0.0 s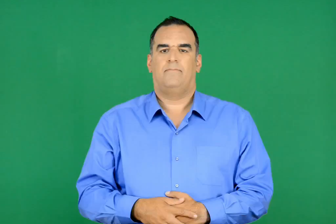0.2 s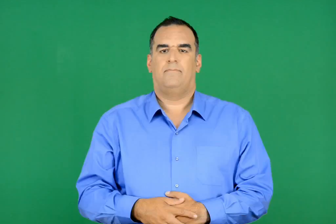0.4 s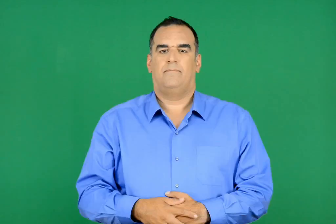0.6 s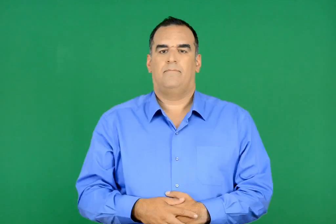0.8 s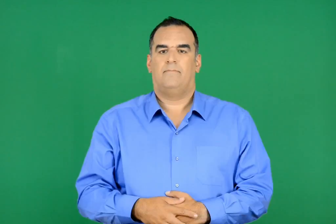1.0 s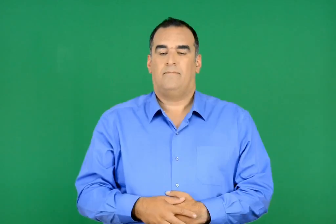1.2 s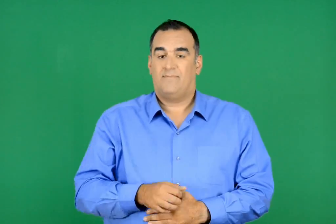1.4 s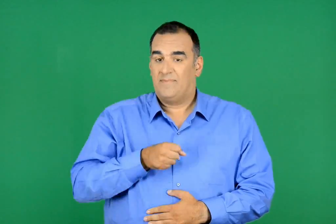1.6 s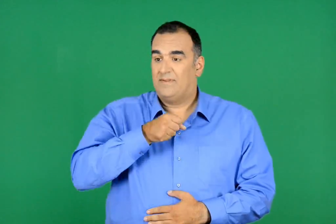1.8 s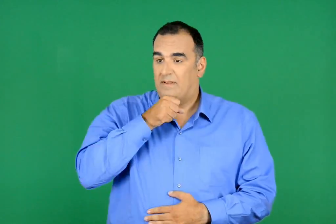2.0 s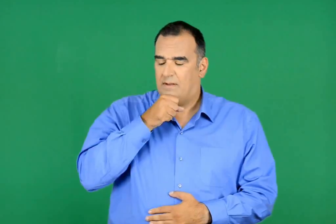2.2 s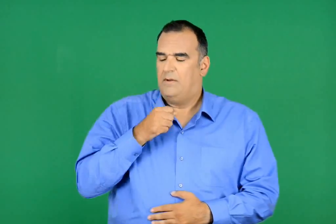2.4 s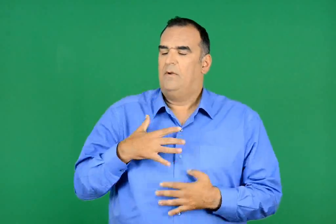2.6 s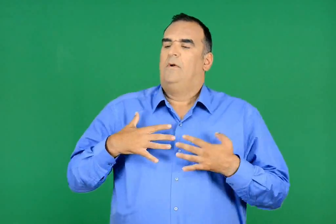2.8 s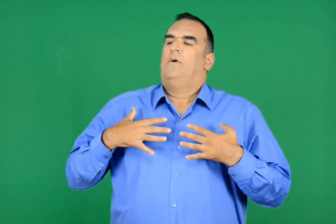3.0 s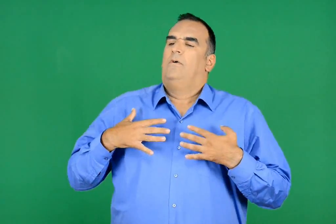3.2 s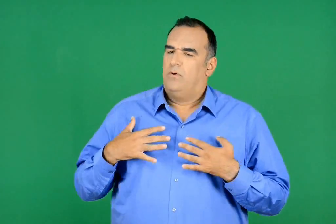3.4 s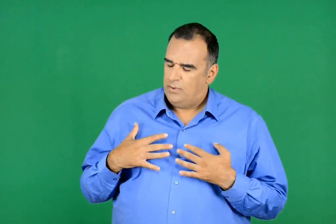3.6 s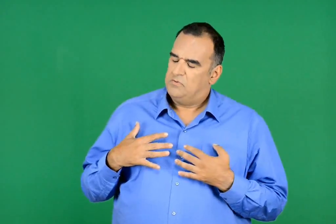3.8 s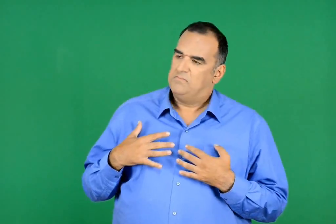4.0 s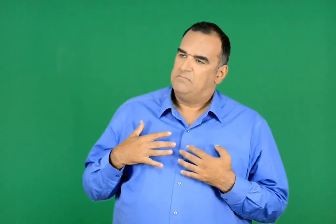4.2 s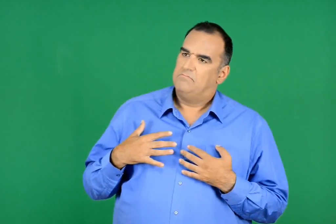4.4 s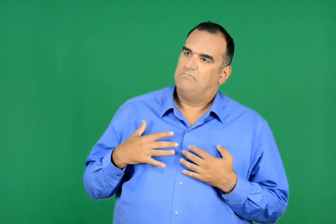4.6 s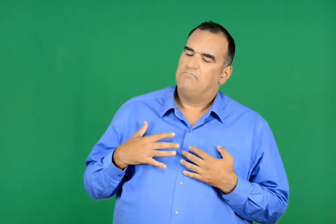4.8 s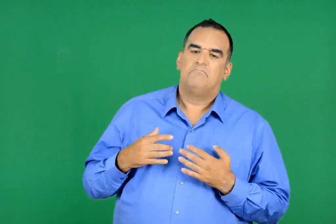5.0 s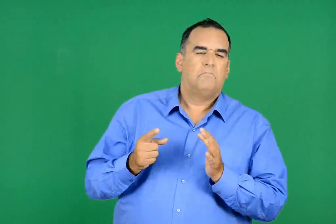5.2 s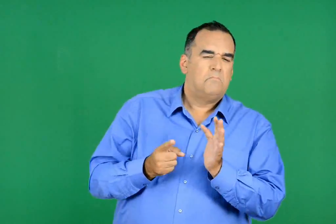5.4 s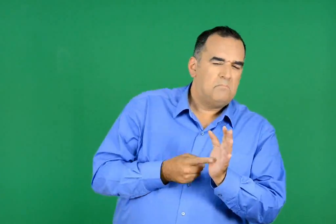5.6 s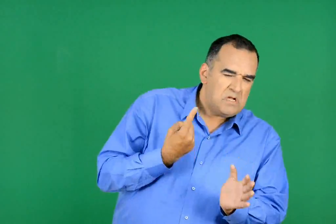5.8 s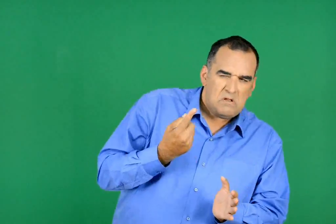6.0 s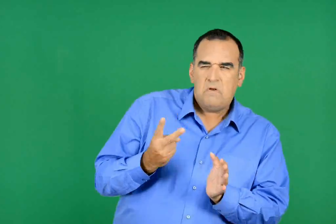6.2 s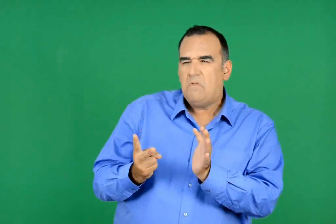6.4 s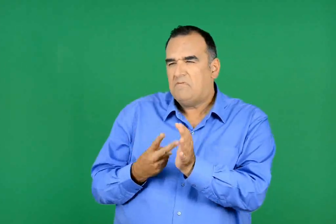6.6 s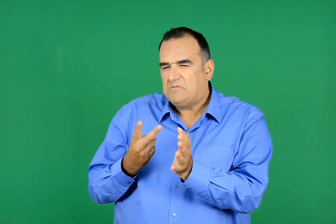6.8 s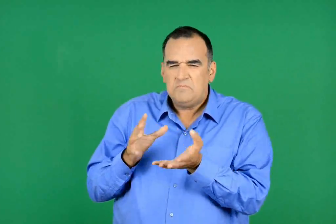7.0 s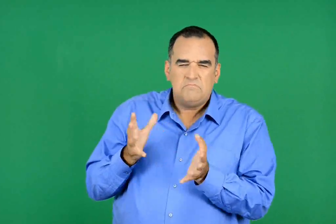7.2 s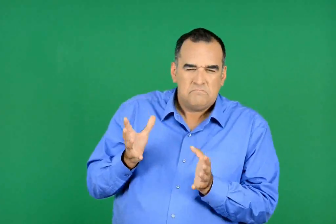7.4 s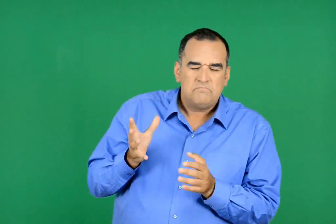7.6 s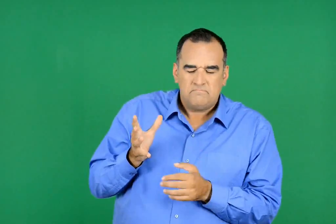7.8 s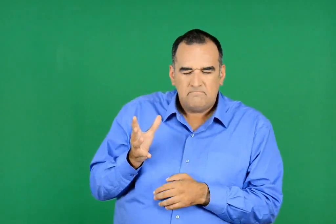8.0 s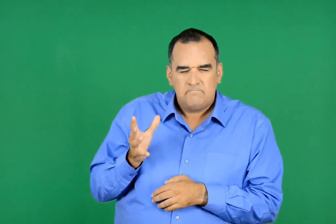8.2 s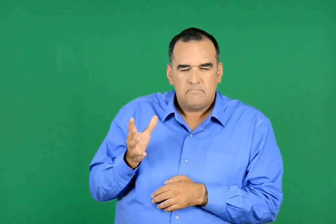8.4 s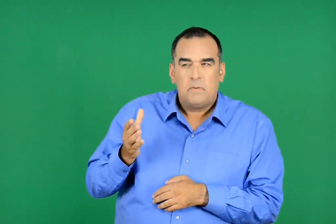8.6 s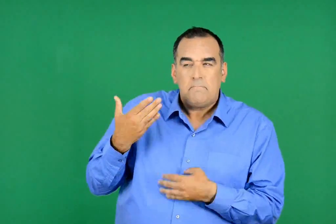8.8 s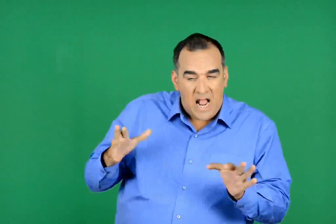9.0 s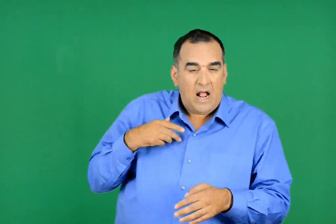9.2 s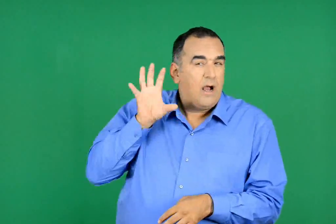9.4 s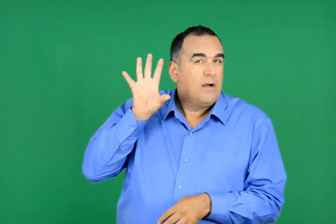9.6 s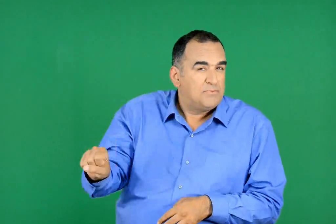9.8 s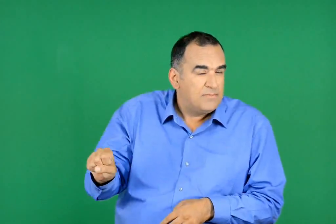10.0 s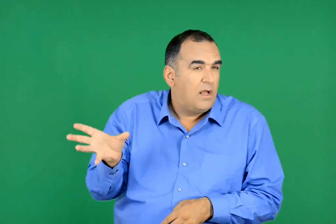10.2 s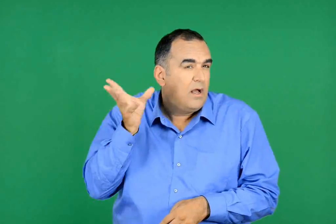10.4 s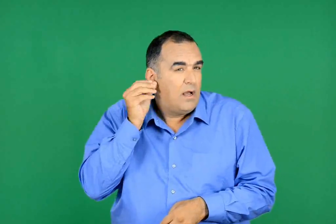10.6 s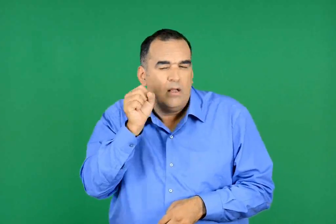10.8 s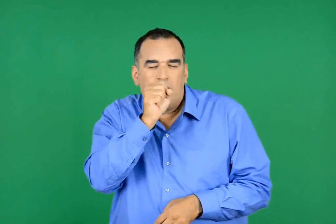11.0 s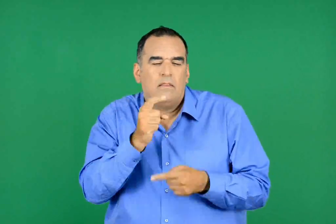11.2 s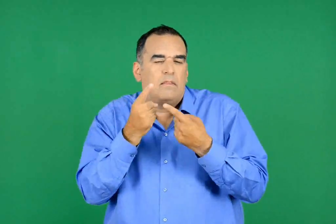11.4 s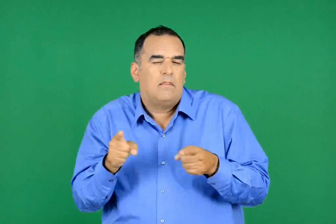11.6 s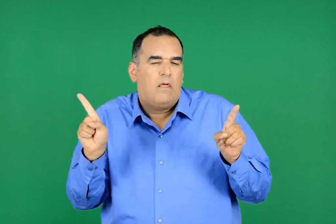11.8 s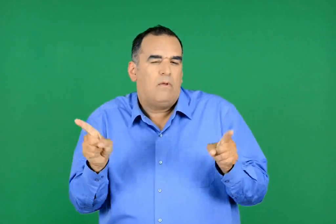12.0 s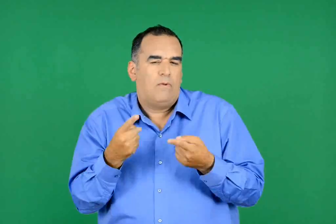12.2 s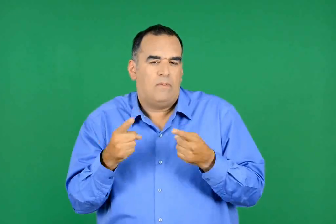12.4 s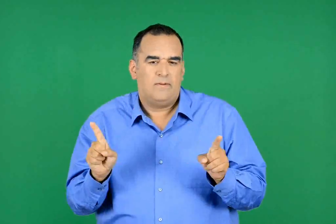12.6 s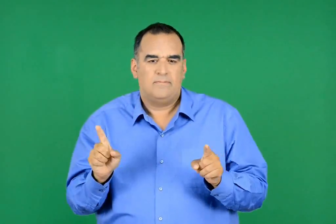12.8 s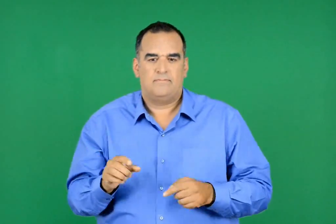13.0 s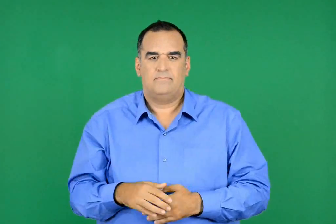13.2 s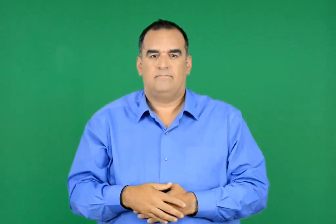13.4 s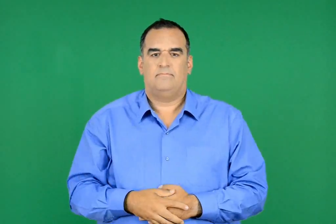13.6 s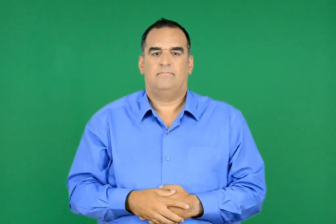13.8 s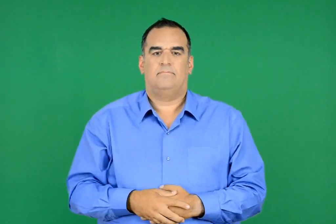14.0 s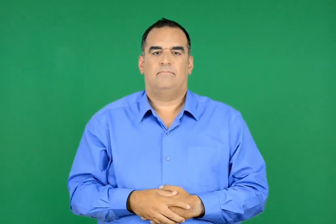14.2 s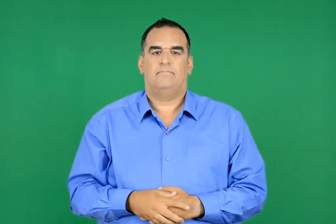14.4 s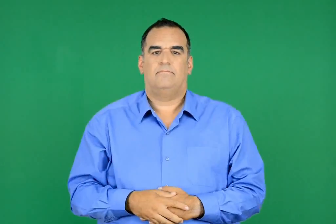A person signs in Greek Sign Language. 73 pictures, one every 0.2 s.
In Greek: η γιαγιά αναστέναξε. μια δυο φορές , ψιθύρισε , µαι δυο φορές µονάχα τις άκουσα να τραγουδάνε
